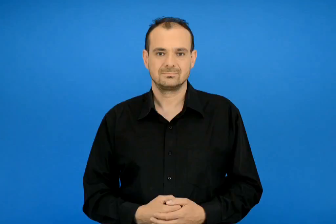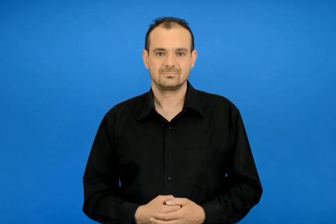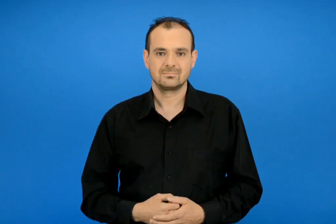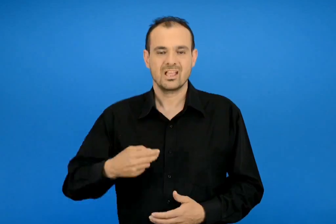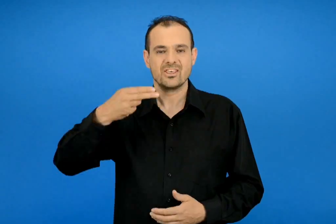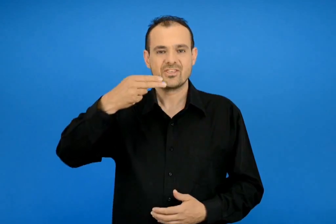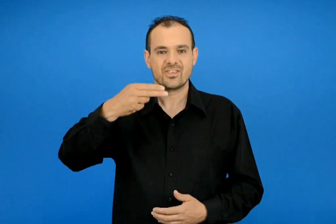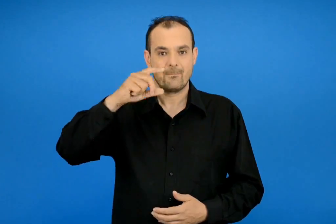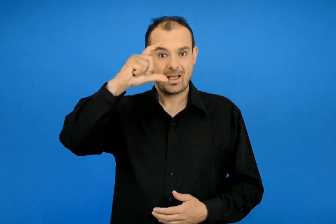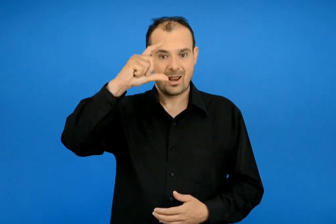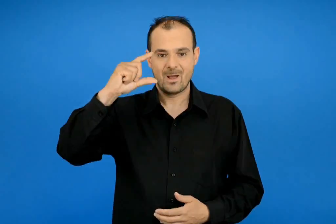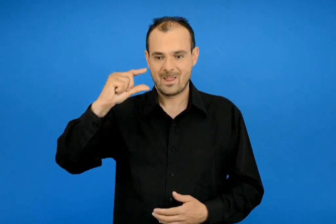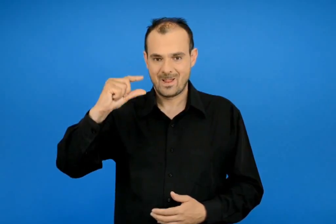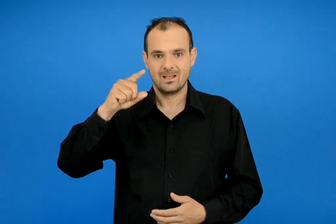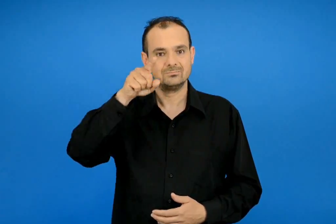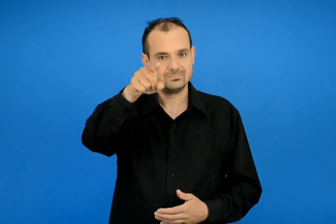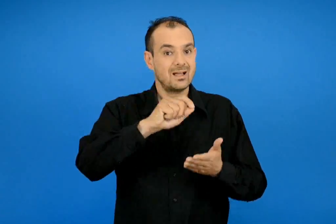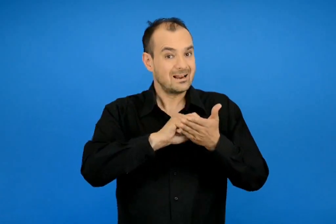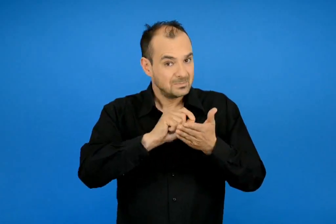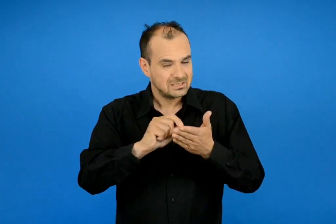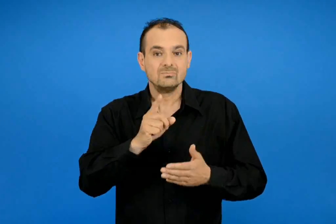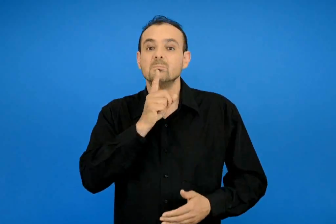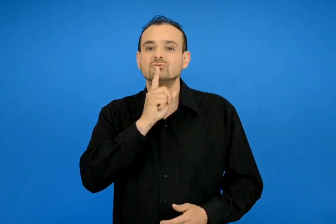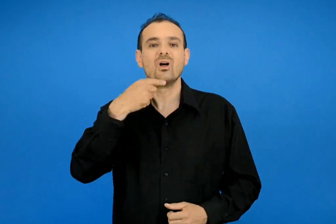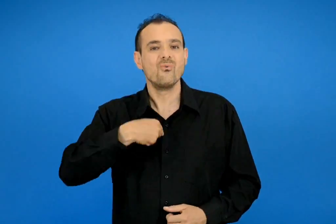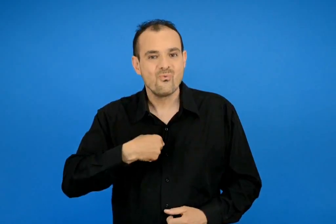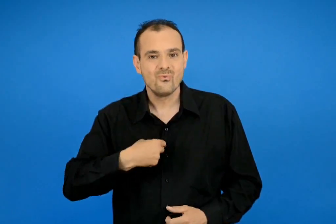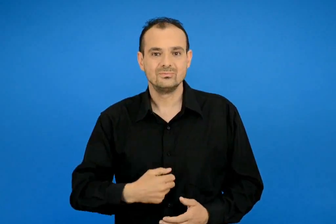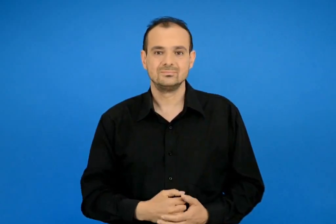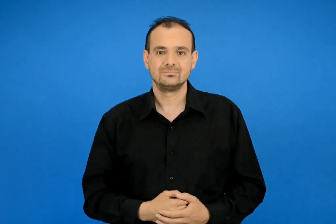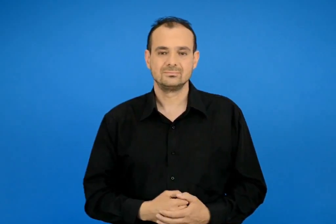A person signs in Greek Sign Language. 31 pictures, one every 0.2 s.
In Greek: γράψε θ θ όπως εγώ
